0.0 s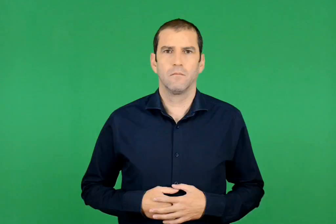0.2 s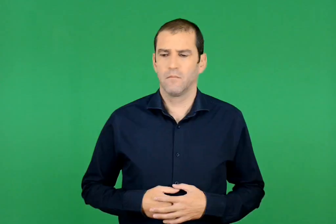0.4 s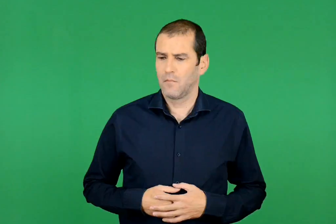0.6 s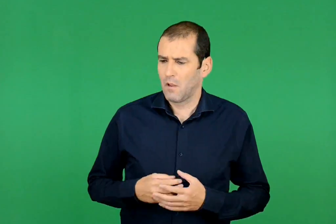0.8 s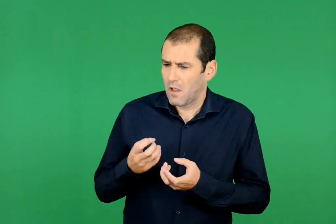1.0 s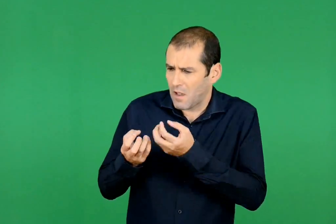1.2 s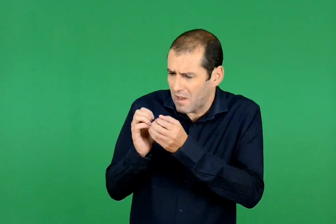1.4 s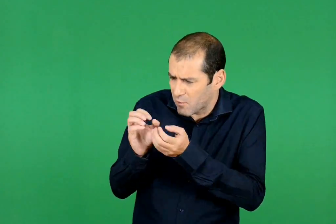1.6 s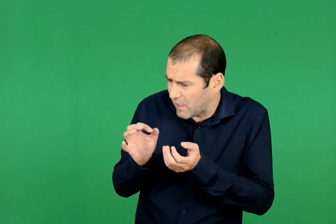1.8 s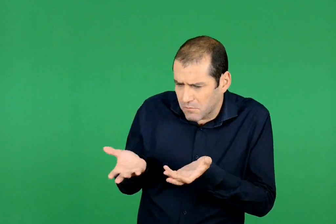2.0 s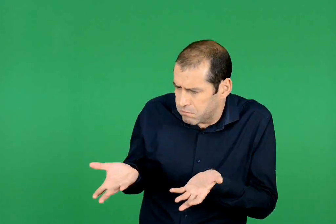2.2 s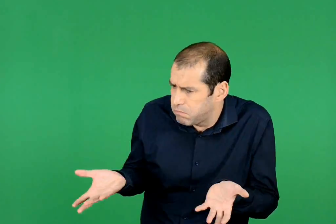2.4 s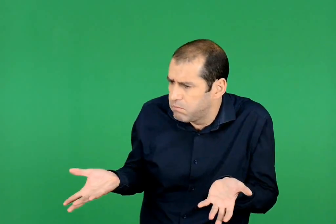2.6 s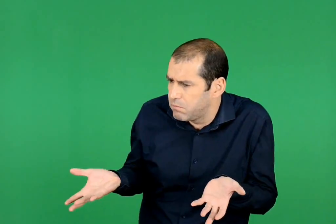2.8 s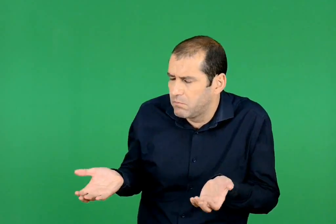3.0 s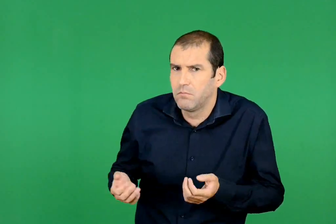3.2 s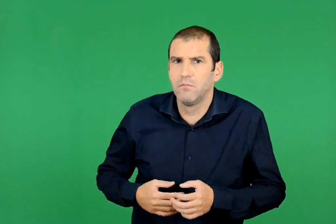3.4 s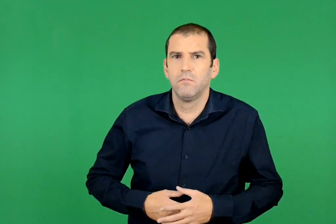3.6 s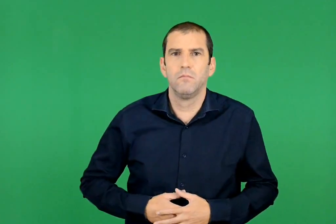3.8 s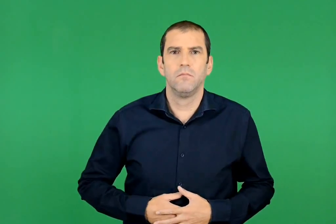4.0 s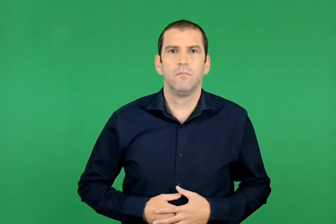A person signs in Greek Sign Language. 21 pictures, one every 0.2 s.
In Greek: ποιο καρβουνάκι ;
